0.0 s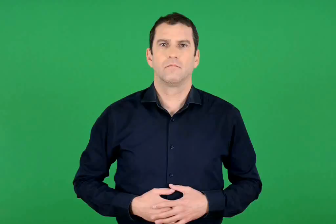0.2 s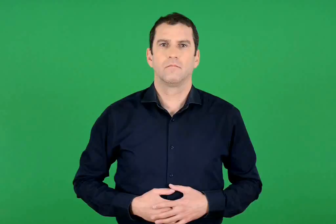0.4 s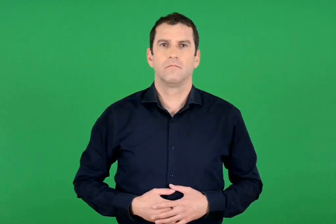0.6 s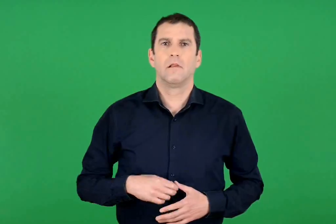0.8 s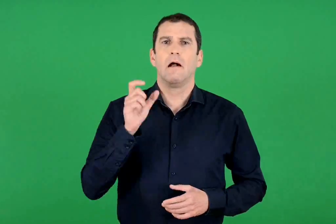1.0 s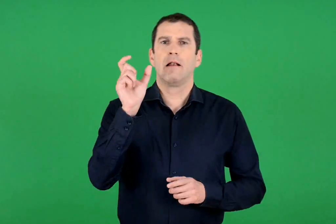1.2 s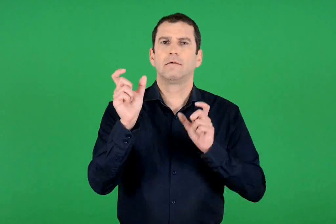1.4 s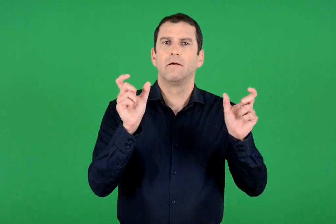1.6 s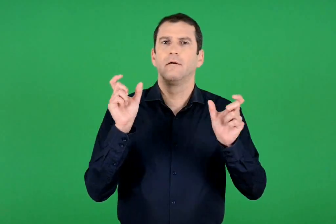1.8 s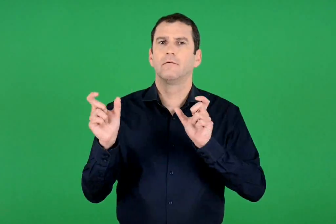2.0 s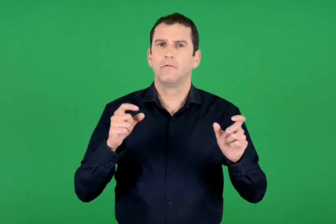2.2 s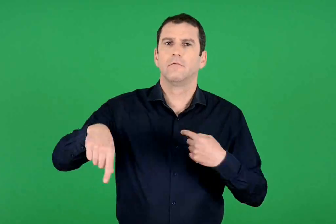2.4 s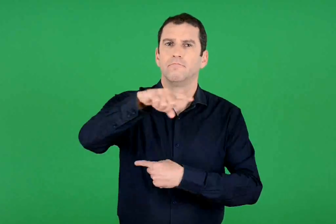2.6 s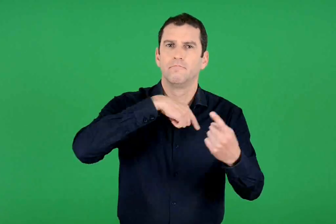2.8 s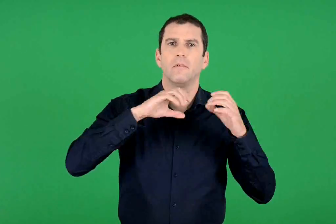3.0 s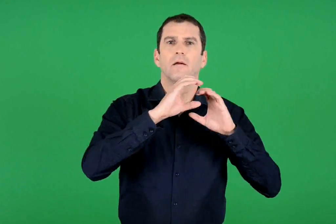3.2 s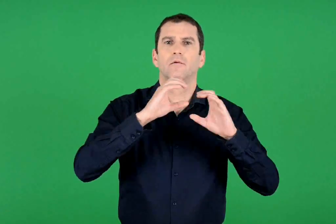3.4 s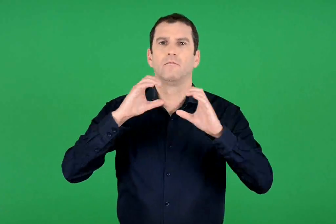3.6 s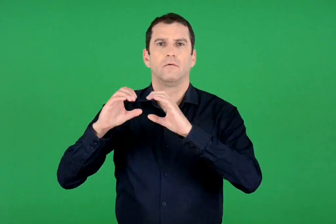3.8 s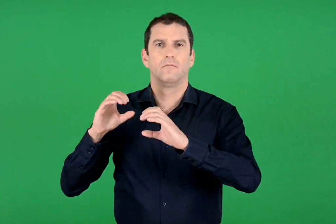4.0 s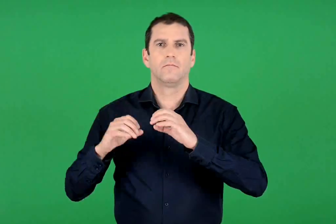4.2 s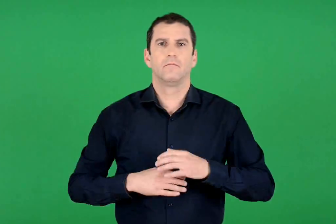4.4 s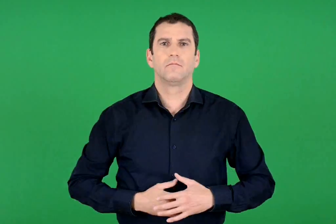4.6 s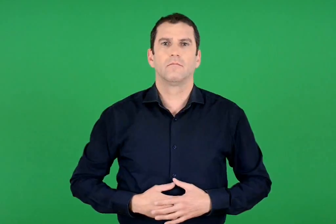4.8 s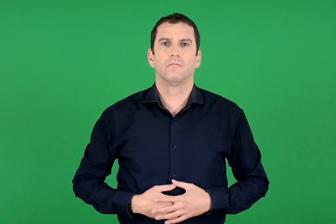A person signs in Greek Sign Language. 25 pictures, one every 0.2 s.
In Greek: επικοινωνούμε με λέξεις
